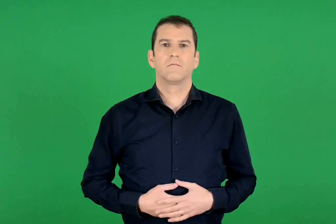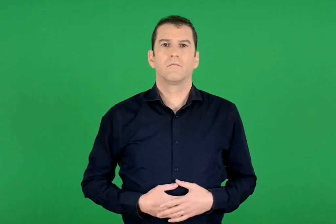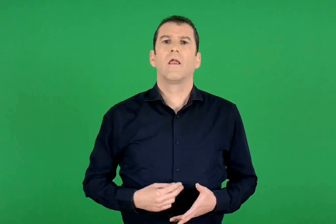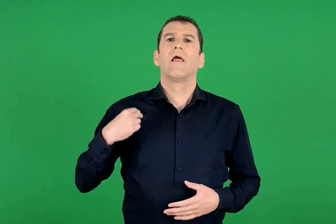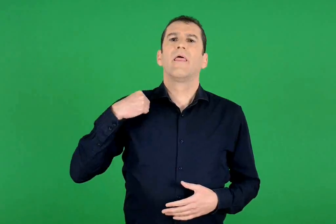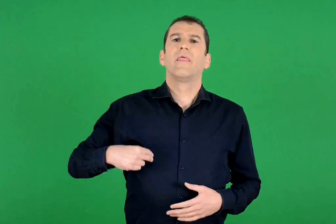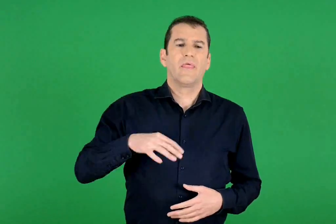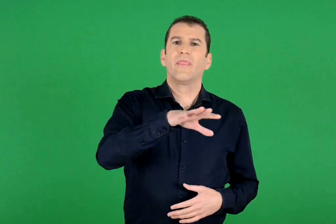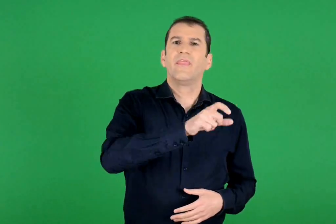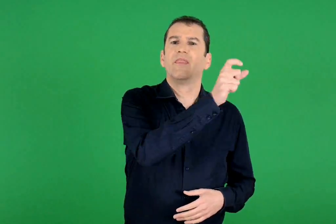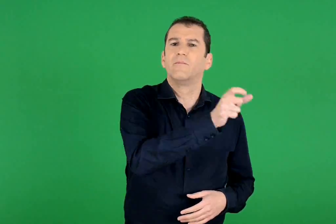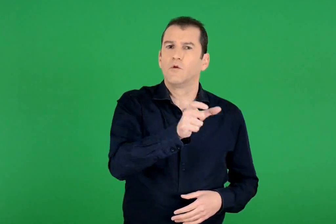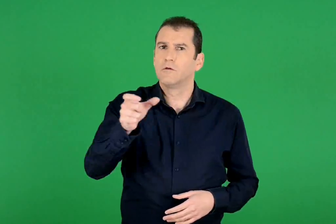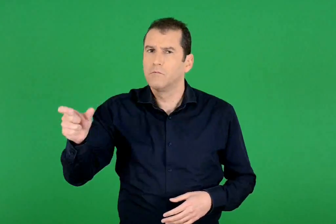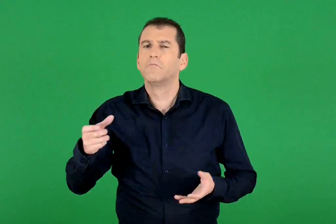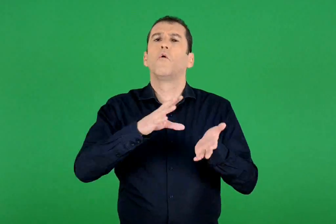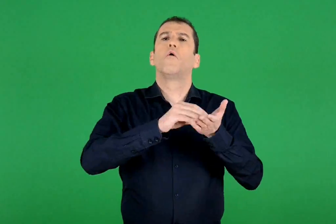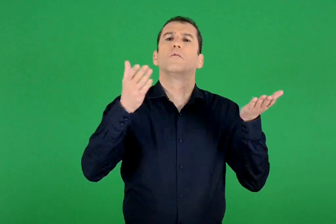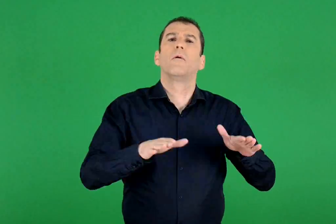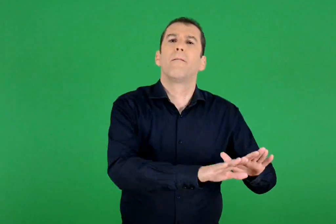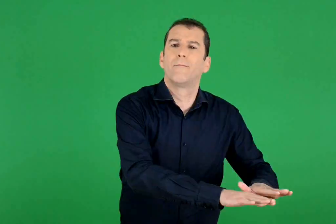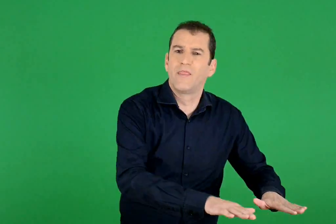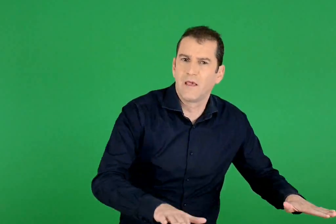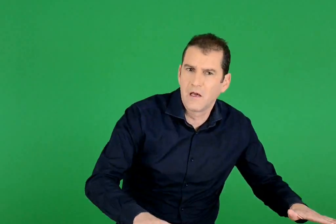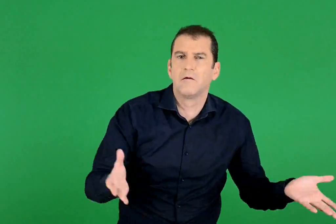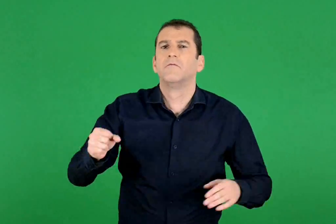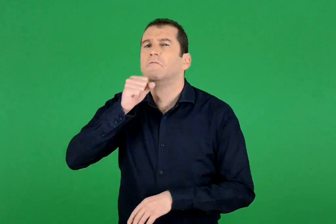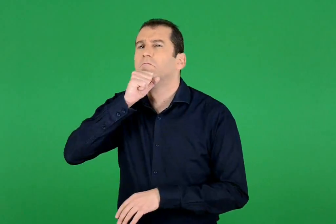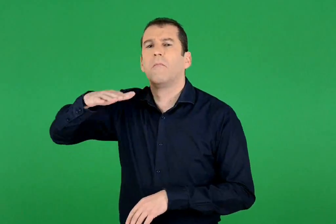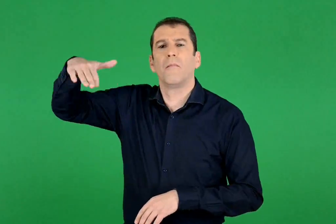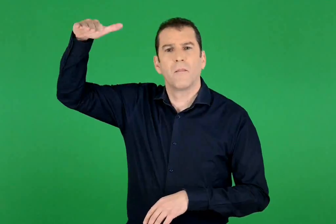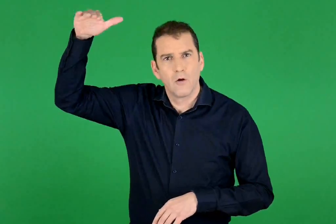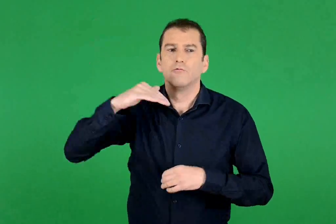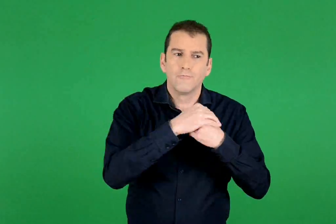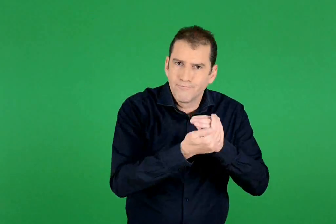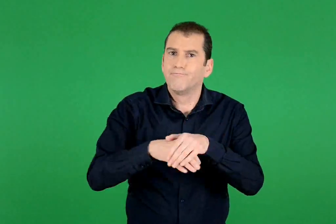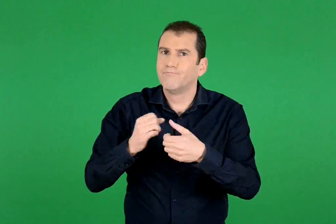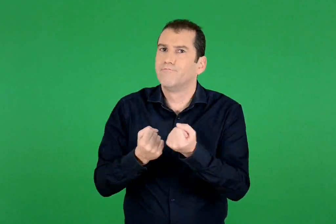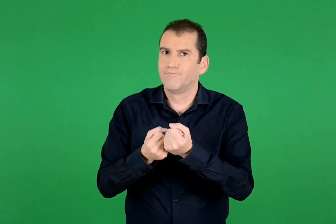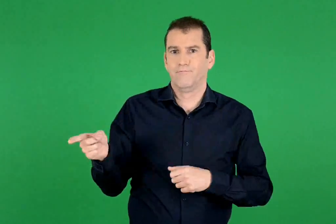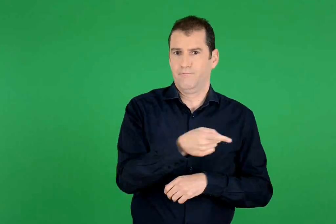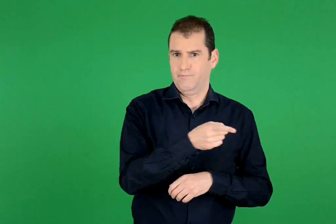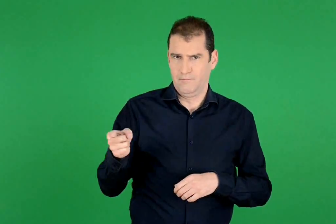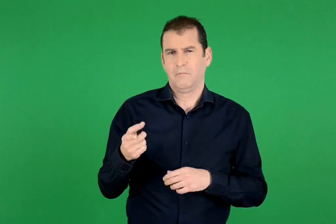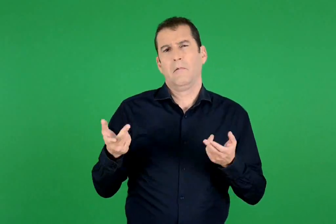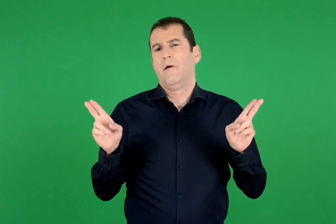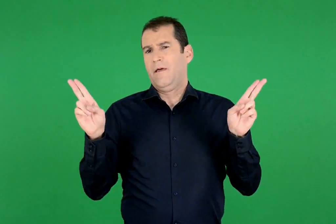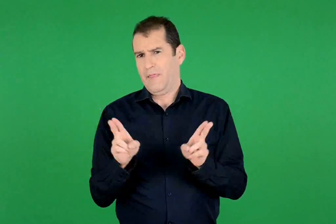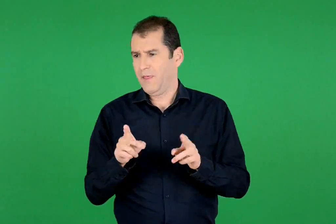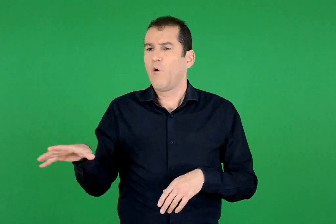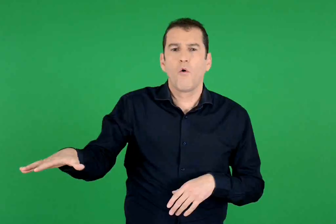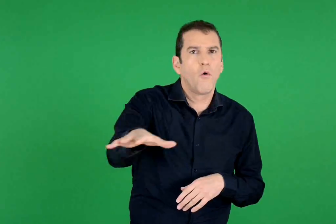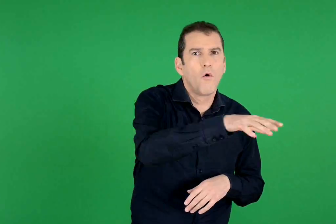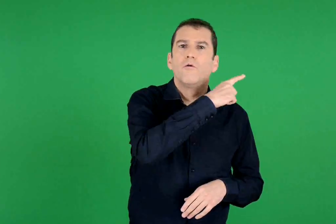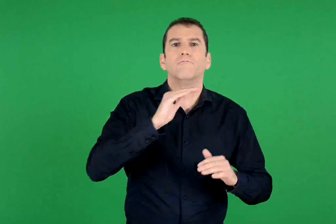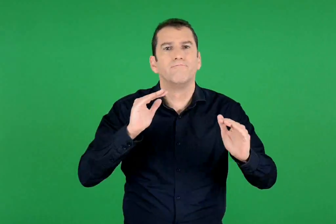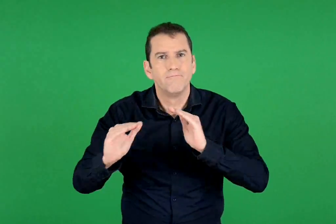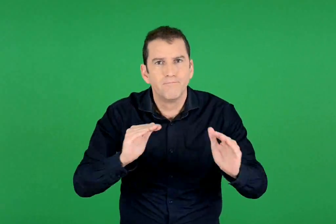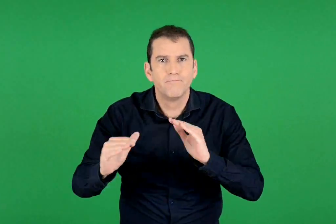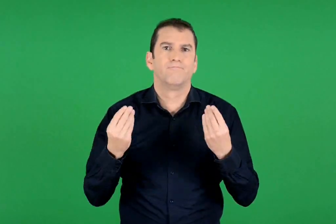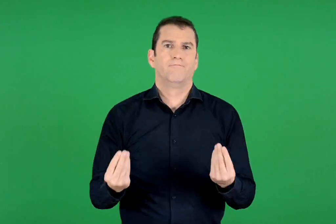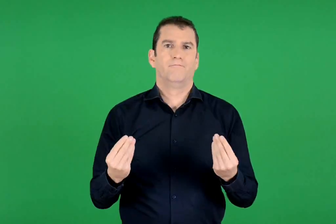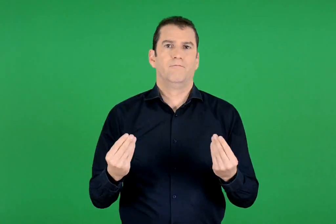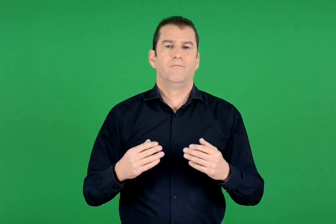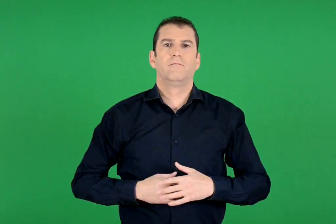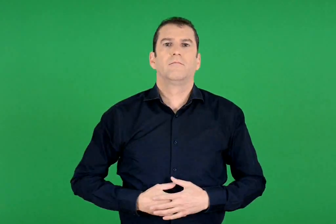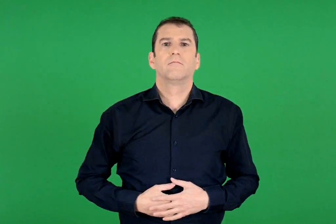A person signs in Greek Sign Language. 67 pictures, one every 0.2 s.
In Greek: ενδιαφέρονται για τους δημότες , όπως για τα παιδιά και τους ηλικιωμένους. με άλλα λόγια φροντίζουν για το κοινό καλό
